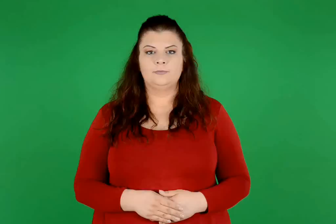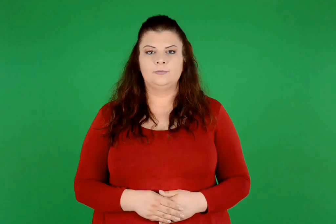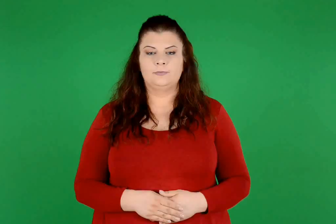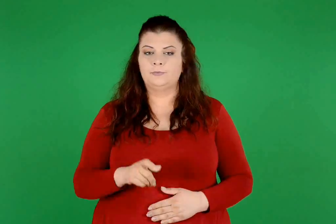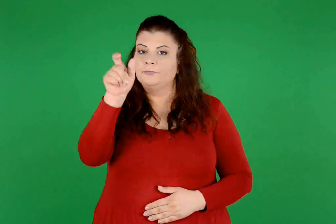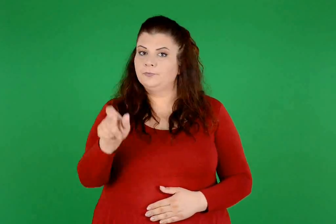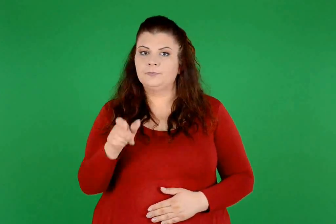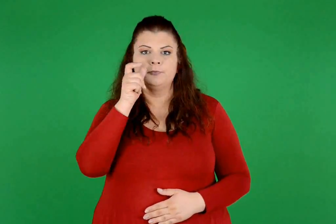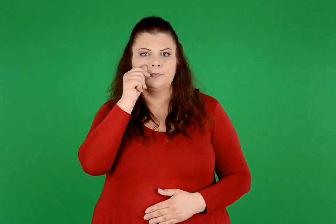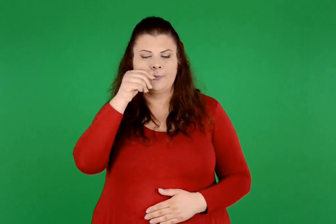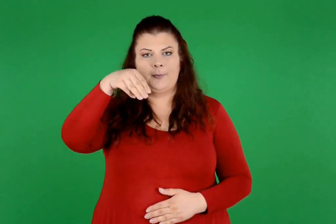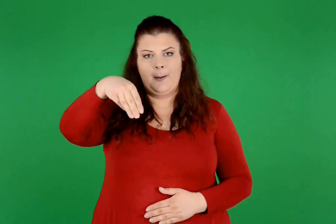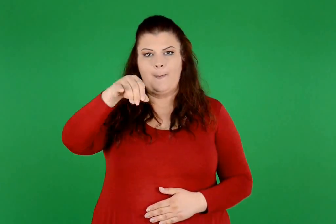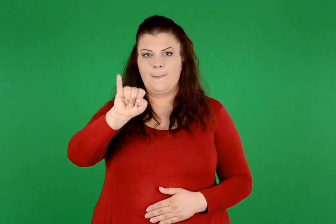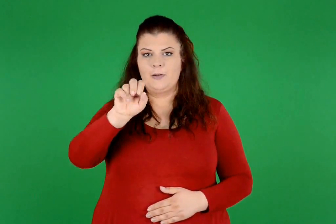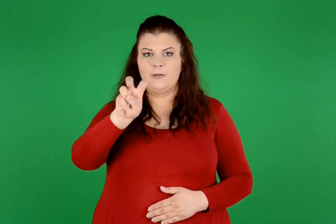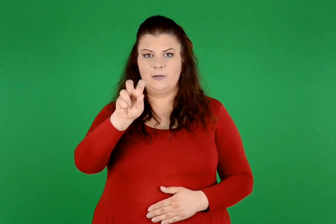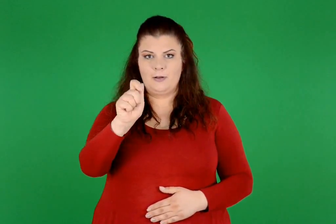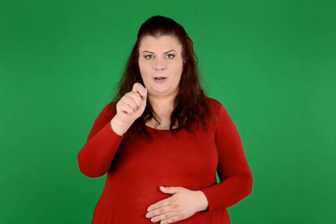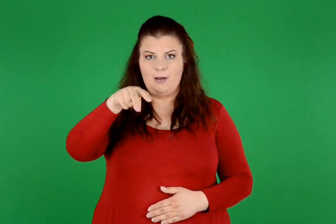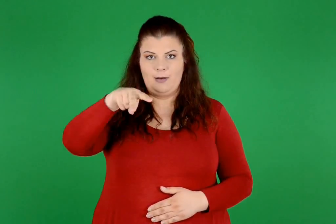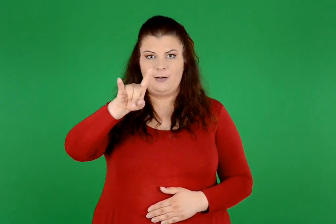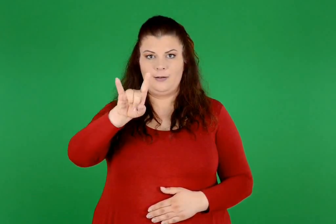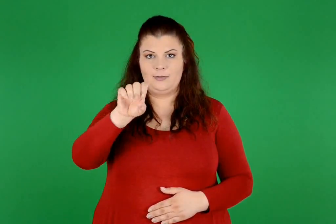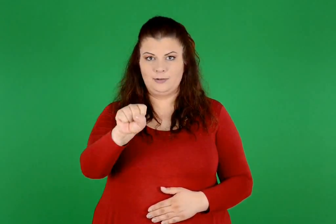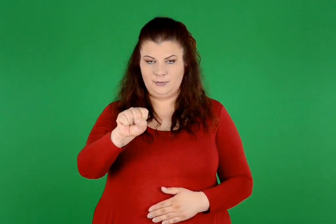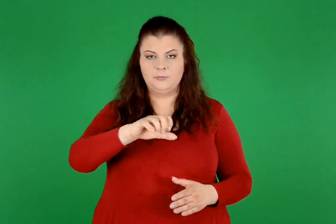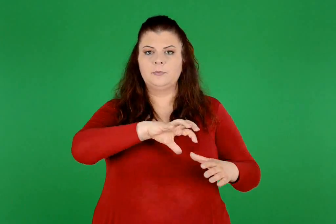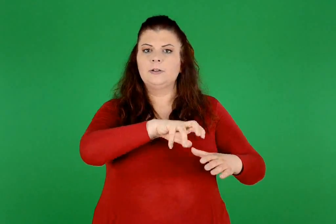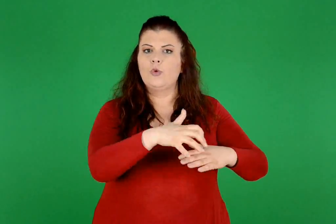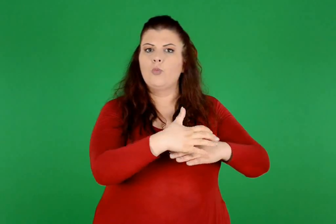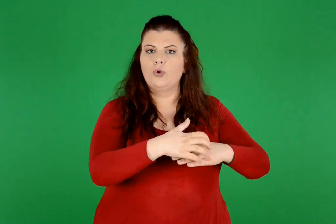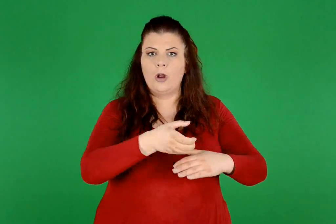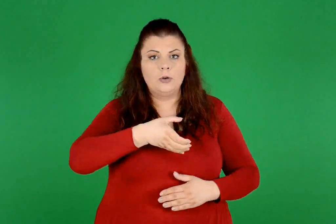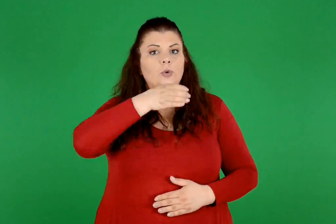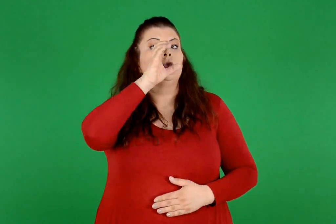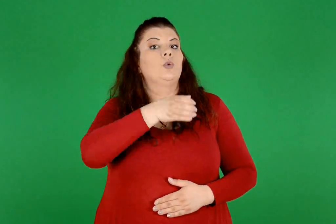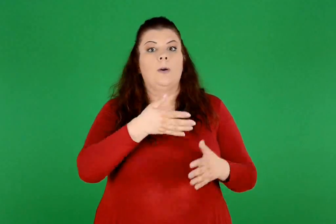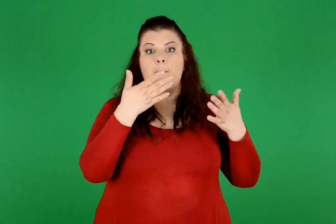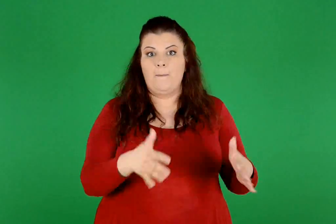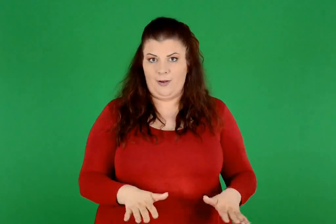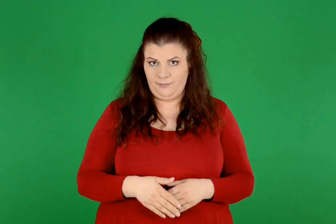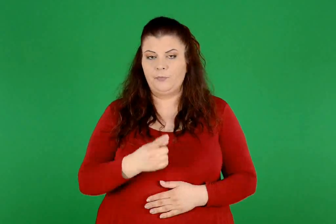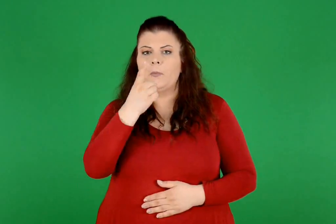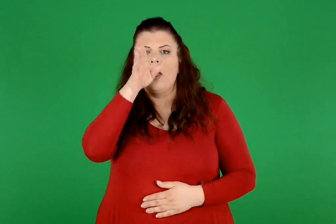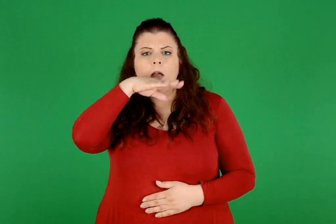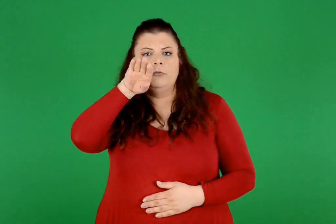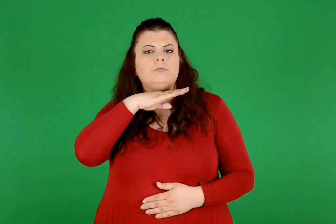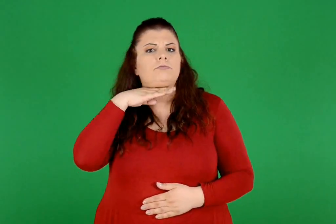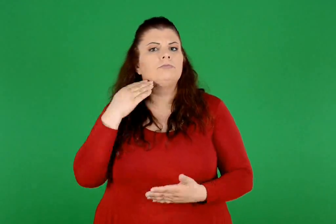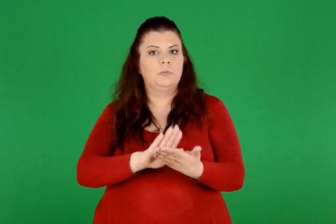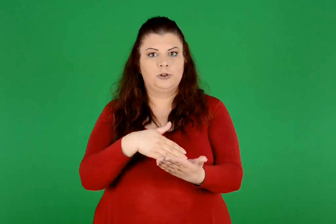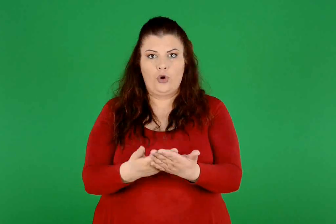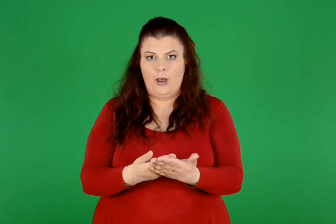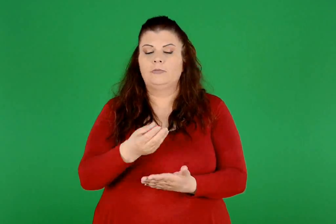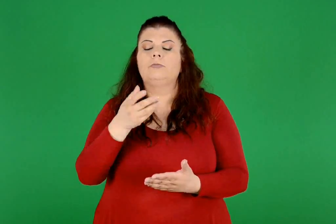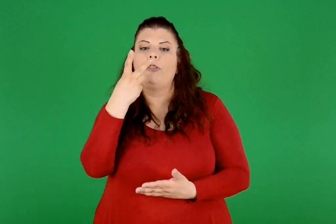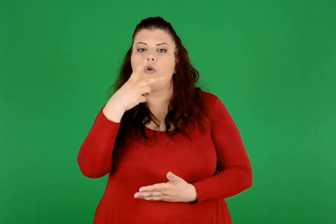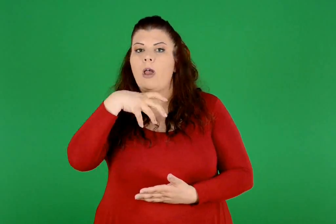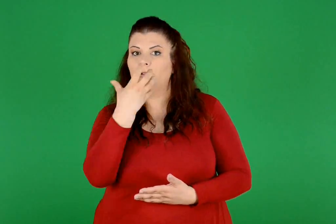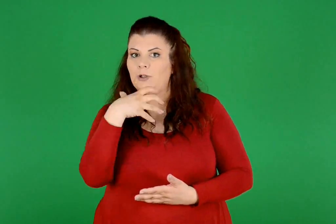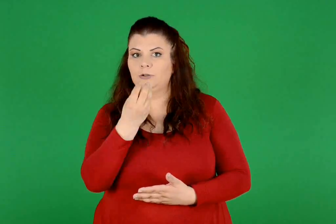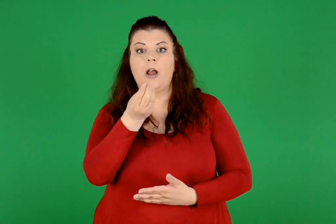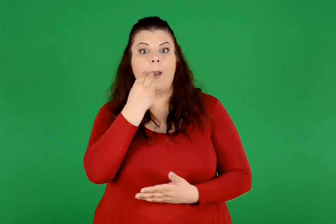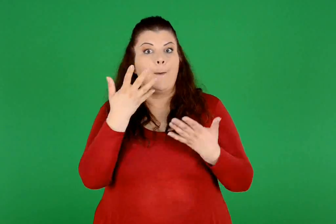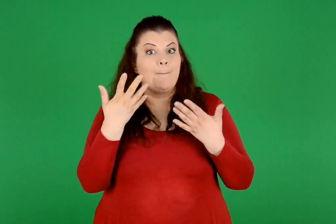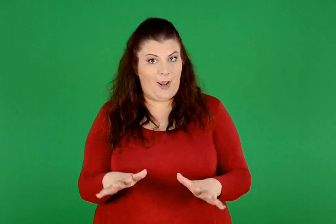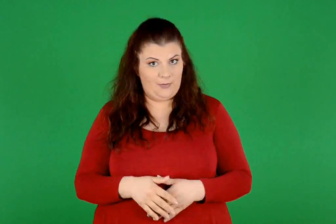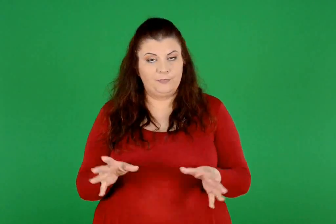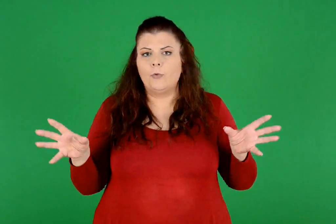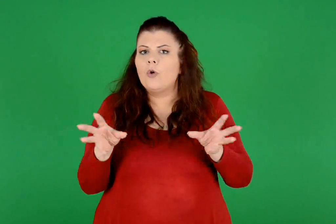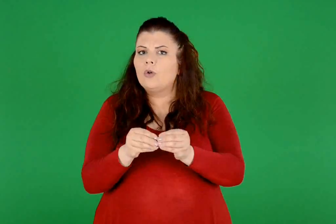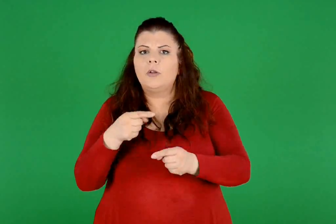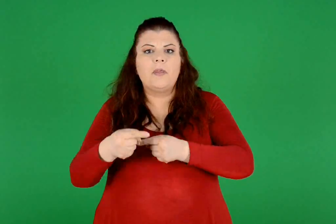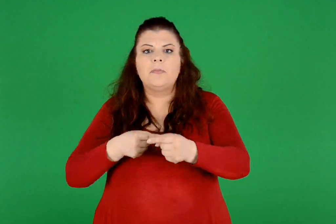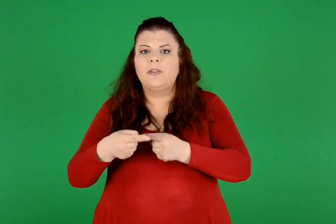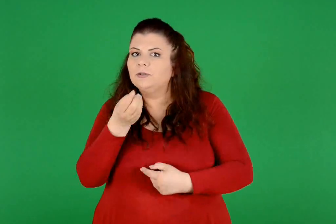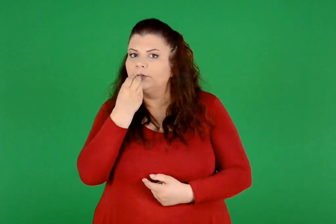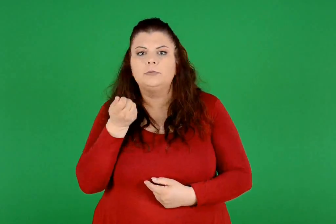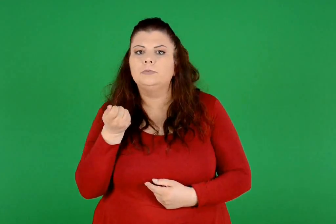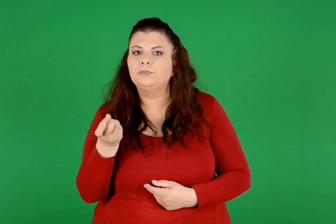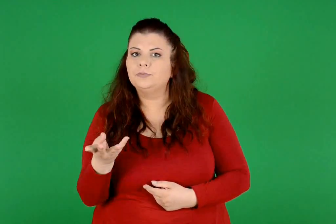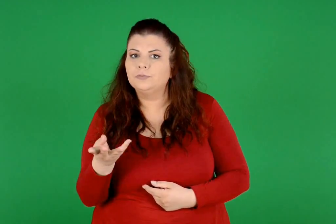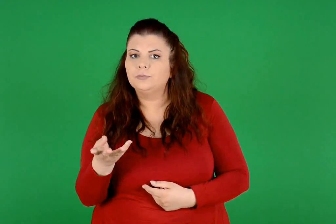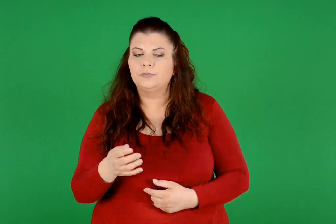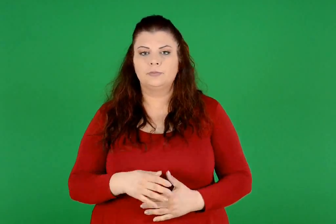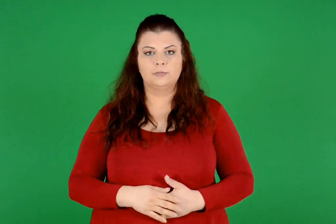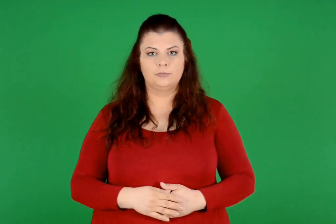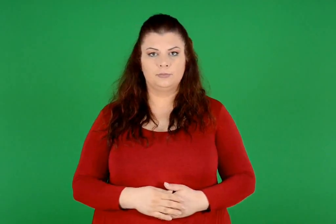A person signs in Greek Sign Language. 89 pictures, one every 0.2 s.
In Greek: ο μιχάλης ήπιε ένα ποτήρι χυμό πορτοκάλι και έφαγε μία ψητή χοιρινή μπριζόλα και δύο μήλα. πόσες θερμίδες πήρε ;
